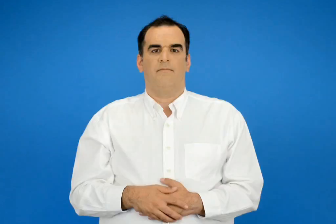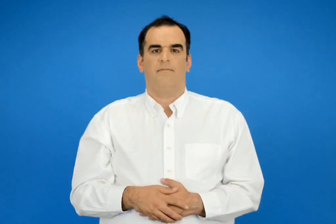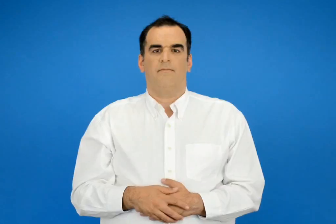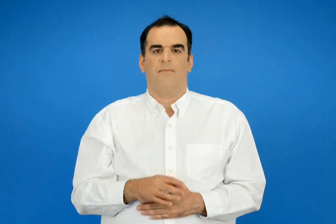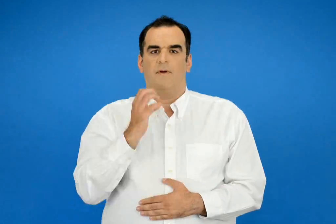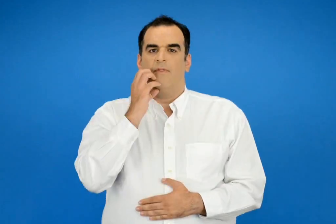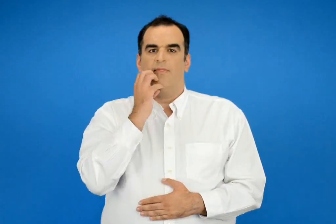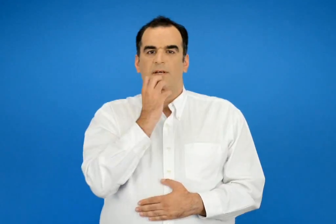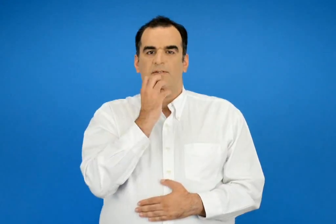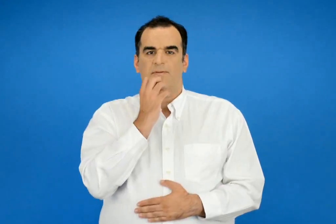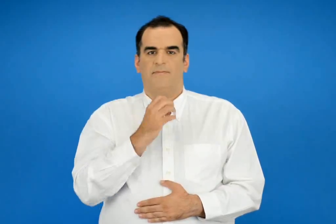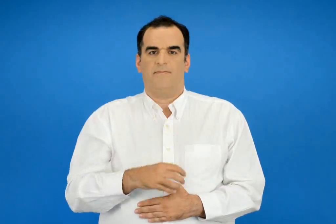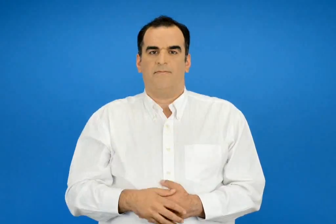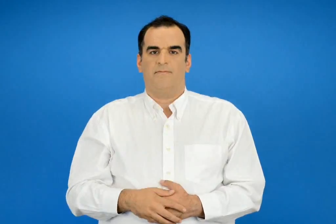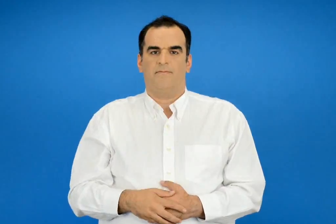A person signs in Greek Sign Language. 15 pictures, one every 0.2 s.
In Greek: θησέας
